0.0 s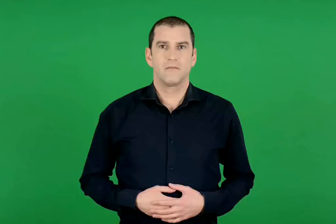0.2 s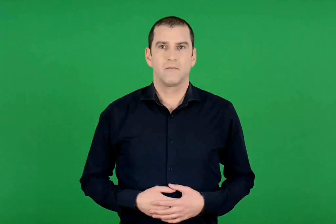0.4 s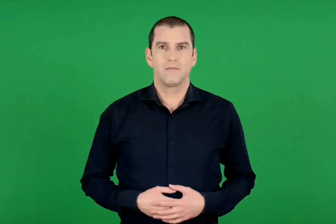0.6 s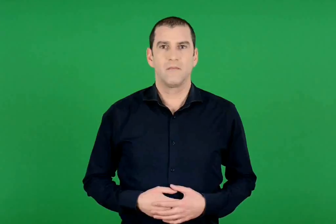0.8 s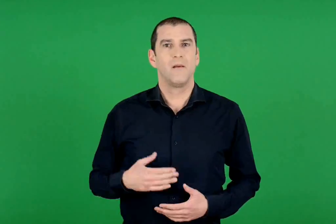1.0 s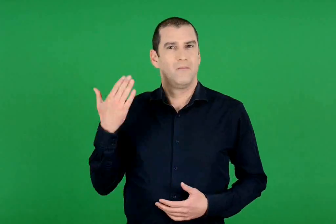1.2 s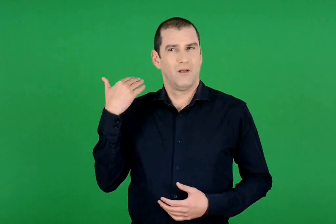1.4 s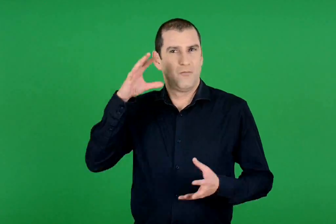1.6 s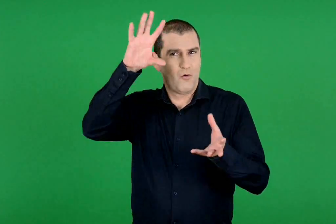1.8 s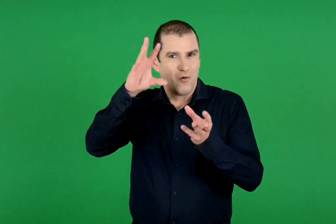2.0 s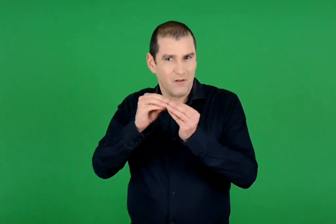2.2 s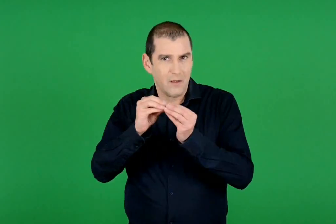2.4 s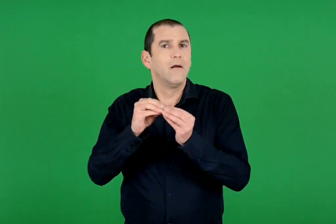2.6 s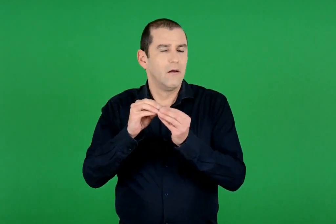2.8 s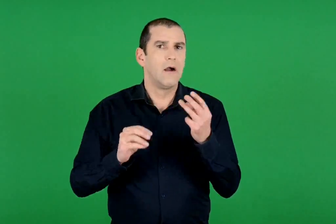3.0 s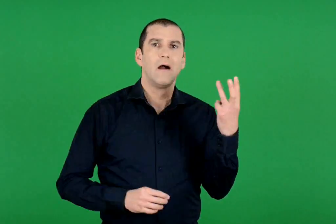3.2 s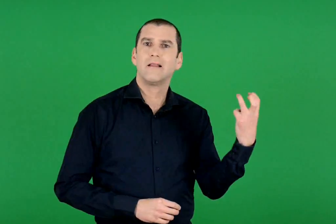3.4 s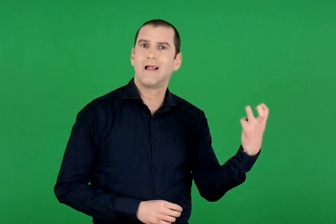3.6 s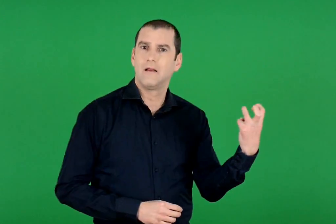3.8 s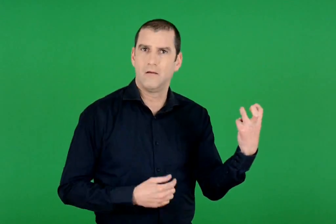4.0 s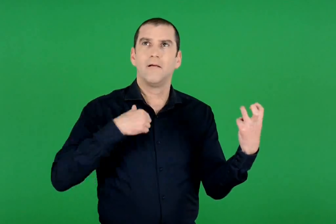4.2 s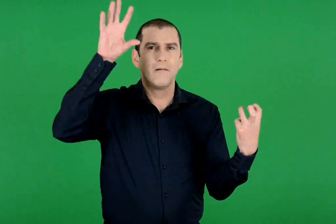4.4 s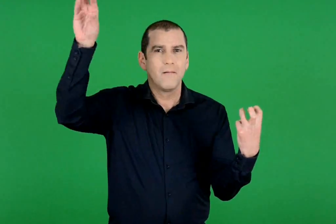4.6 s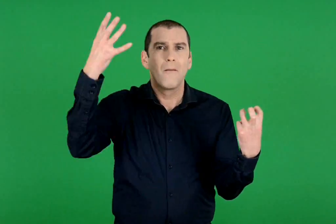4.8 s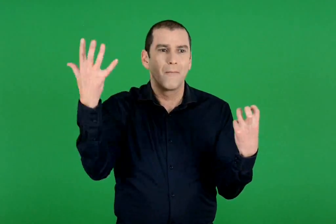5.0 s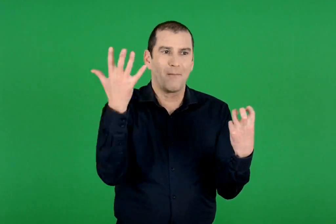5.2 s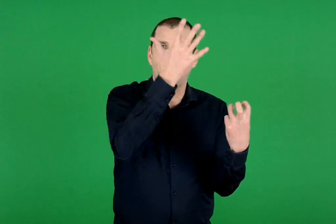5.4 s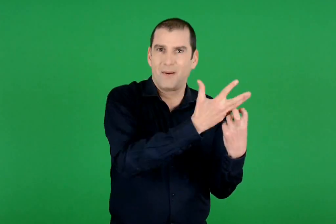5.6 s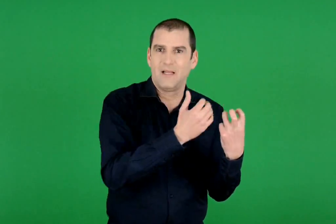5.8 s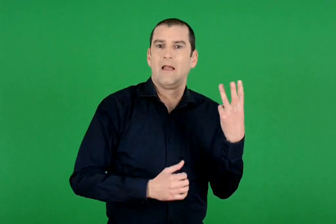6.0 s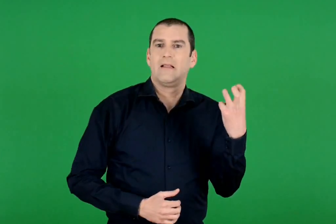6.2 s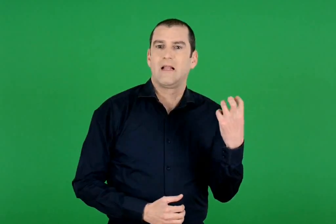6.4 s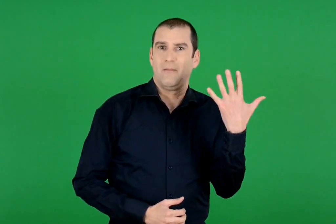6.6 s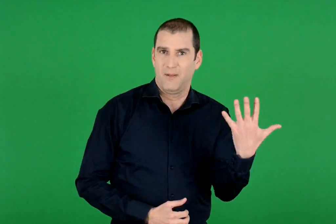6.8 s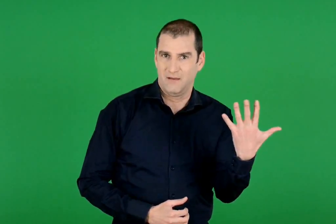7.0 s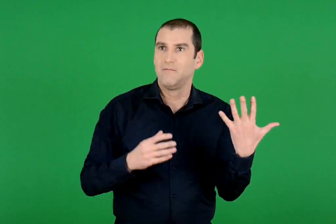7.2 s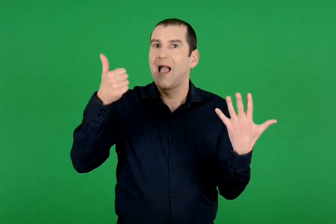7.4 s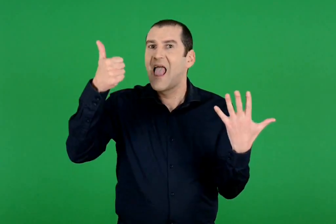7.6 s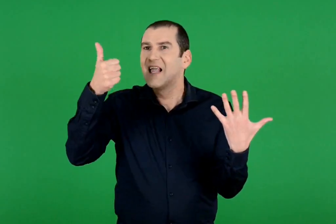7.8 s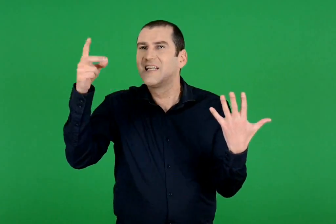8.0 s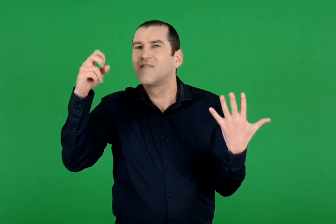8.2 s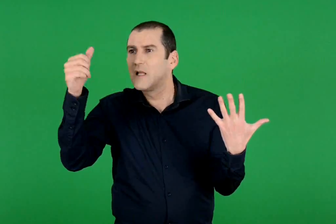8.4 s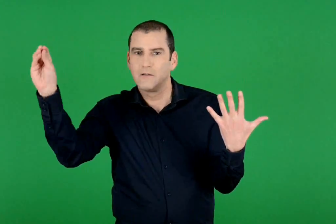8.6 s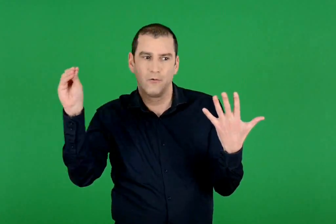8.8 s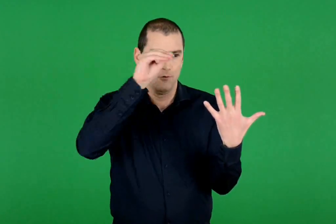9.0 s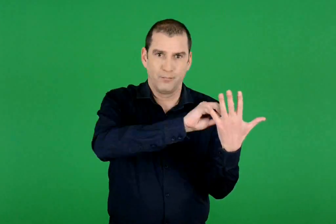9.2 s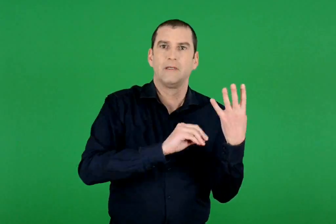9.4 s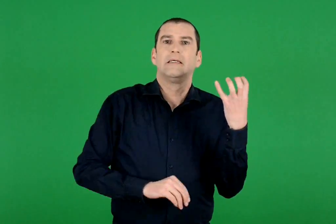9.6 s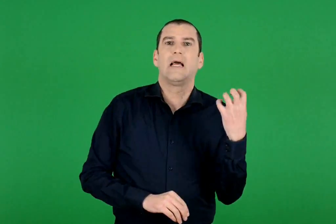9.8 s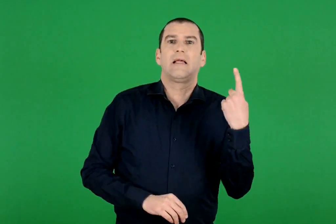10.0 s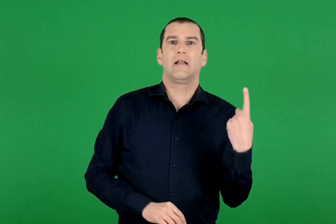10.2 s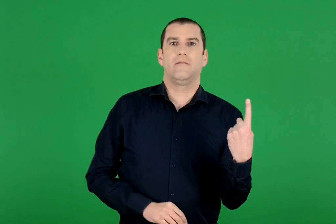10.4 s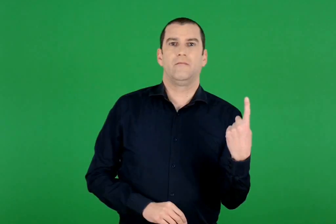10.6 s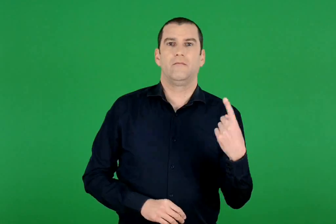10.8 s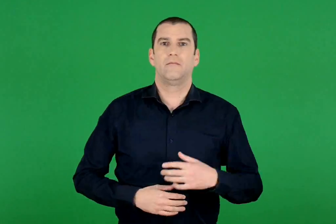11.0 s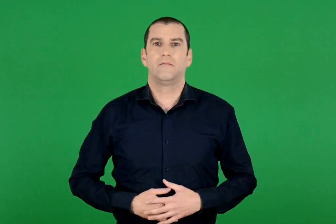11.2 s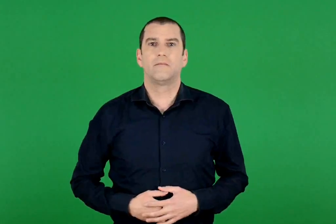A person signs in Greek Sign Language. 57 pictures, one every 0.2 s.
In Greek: πρόσθεσα 5 και 30 και 6 που κάνει 41
